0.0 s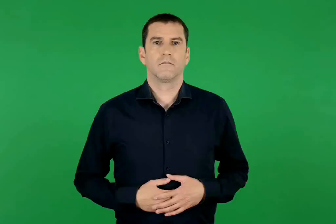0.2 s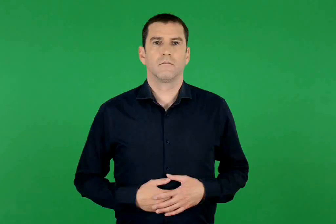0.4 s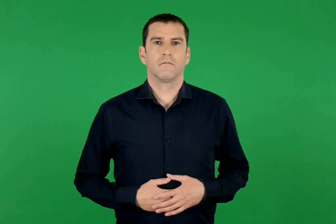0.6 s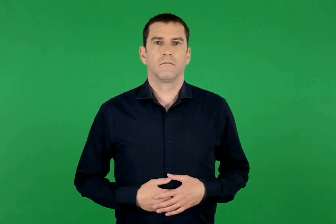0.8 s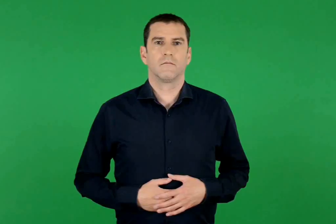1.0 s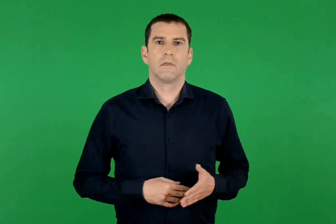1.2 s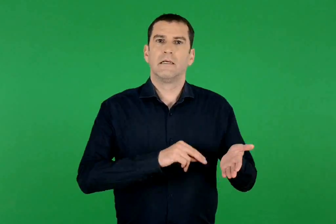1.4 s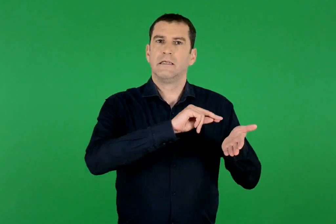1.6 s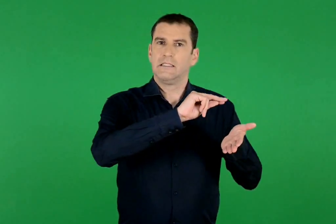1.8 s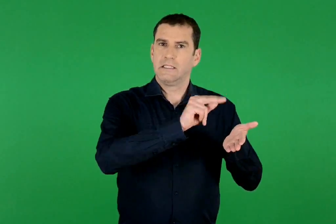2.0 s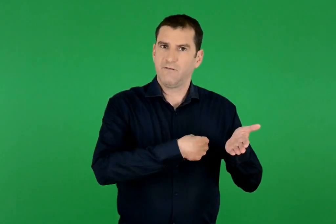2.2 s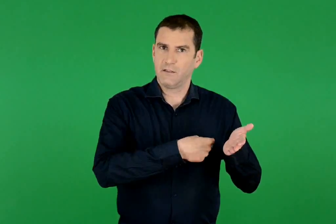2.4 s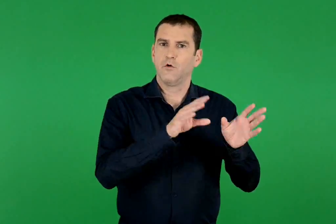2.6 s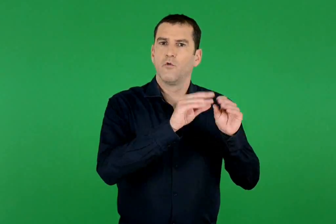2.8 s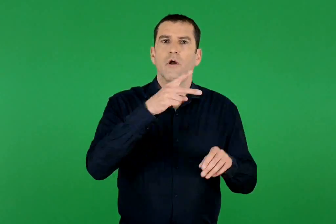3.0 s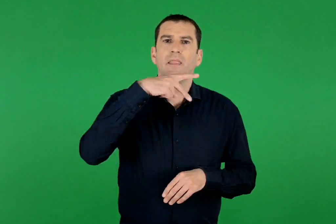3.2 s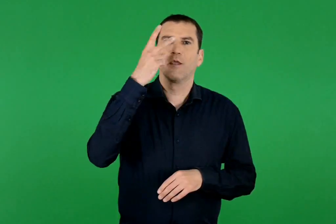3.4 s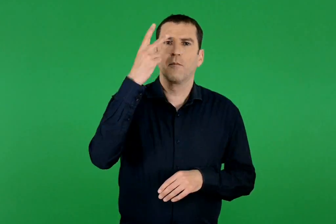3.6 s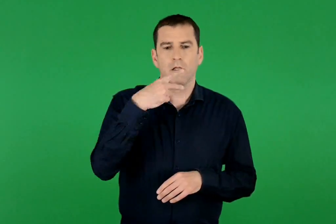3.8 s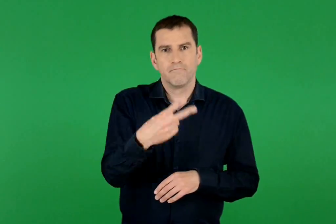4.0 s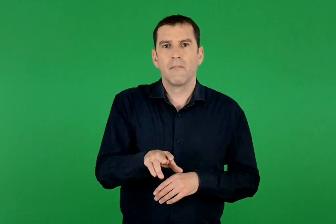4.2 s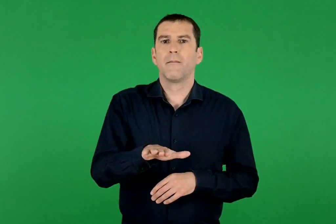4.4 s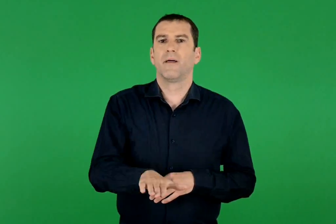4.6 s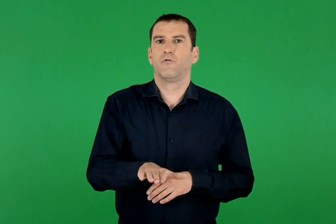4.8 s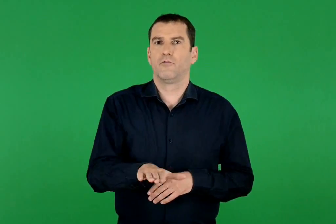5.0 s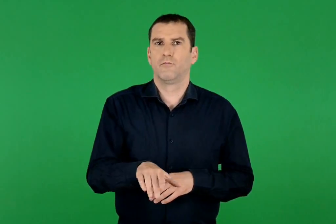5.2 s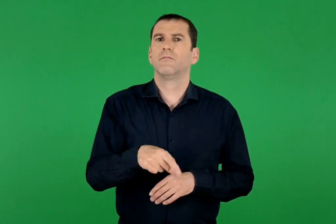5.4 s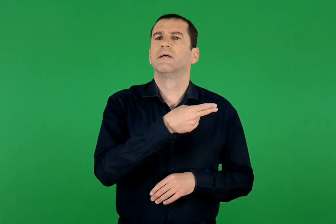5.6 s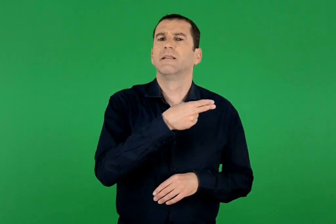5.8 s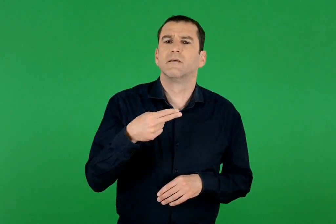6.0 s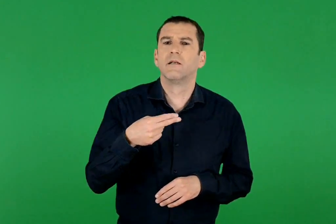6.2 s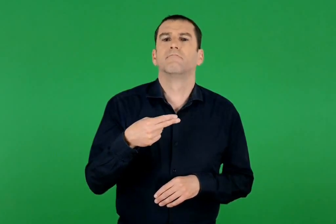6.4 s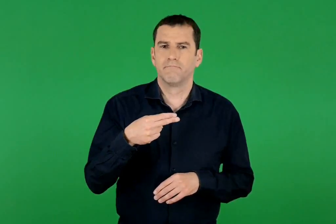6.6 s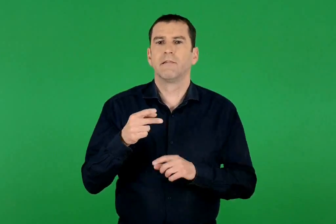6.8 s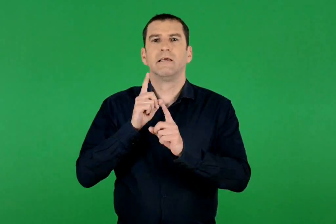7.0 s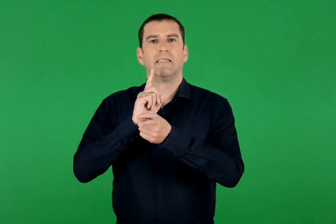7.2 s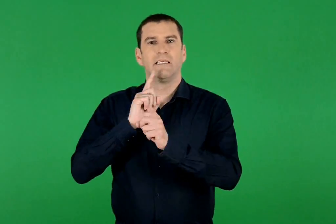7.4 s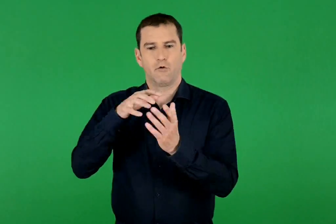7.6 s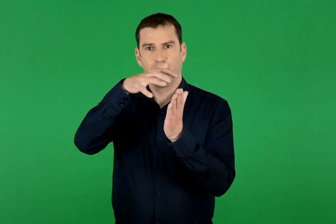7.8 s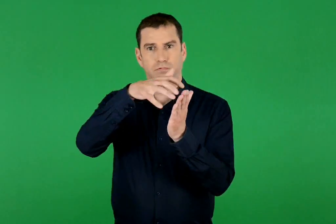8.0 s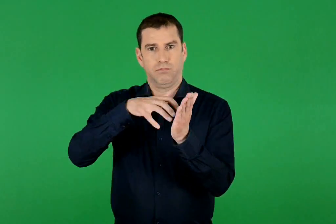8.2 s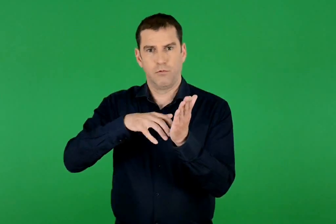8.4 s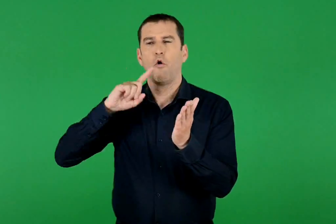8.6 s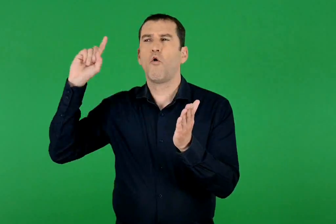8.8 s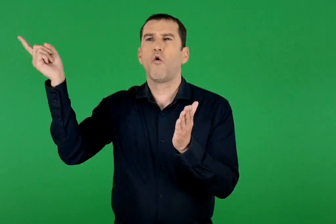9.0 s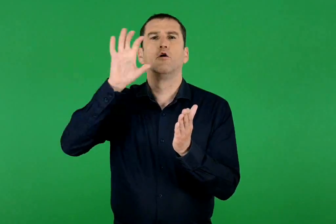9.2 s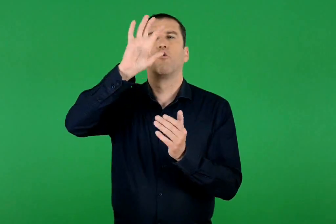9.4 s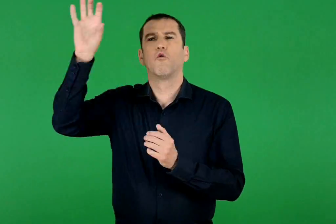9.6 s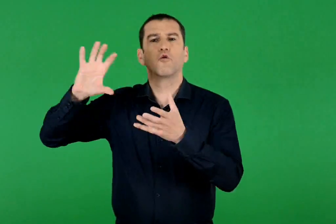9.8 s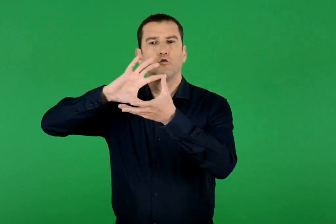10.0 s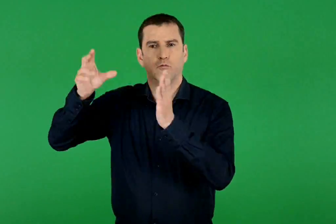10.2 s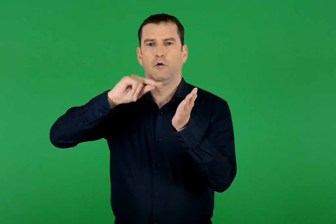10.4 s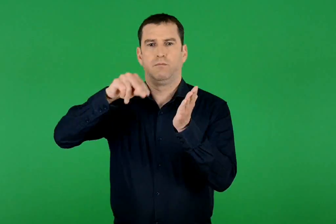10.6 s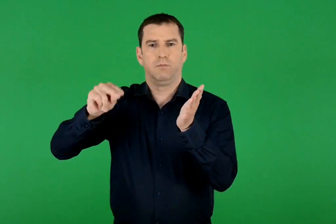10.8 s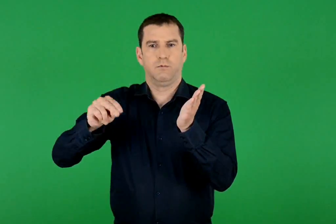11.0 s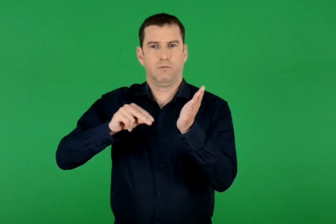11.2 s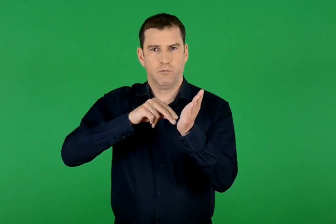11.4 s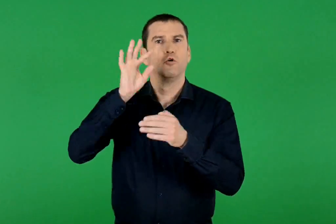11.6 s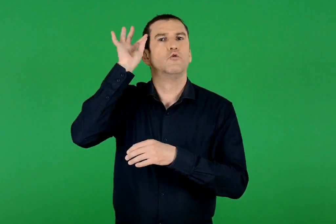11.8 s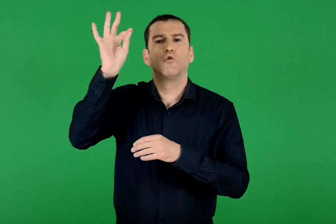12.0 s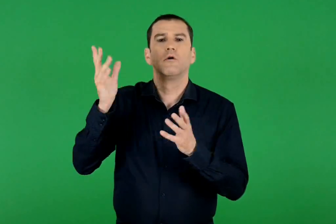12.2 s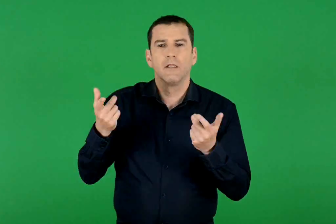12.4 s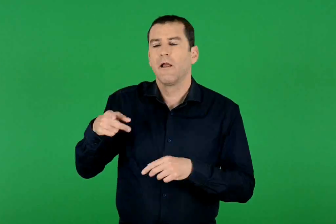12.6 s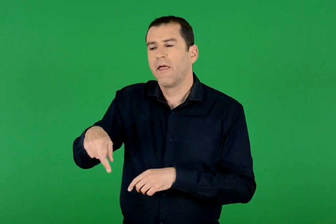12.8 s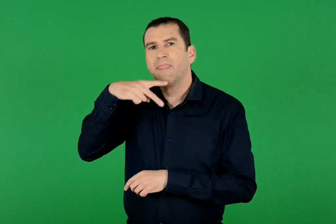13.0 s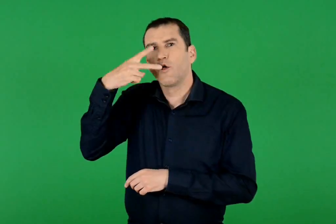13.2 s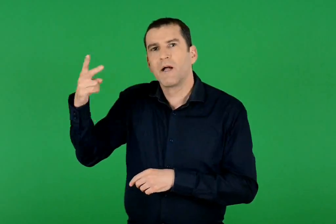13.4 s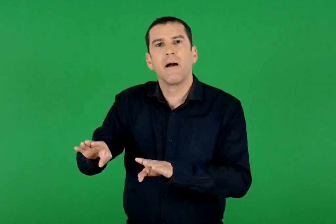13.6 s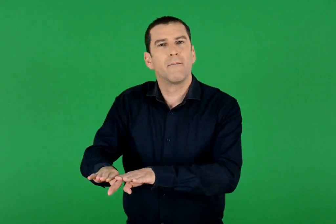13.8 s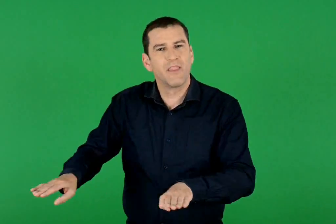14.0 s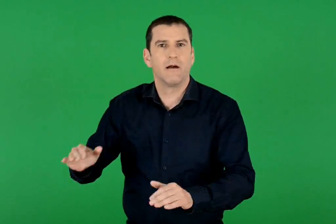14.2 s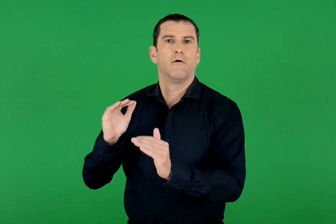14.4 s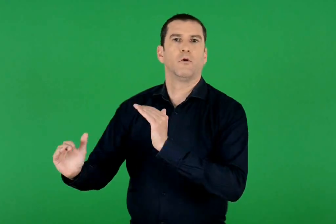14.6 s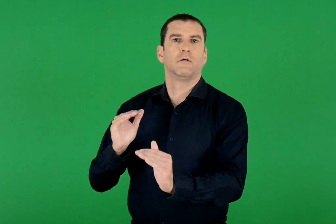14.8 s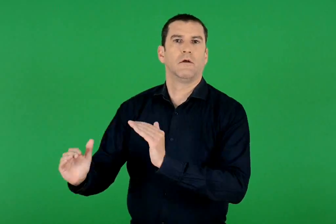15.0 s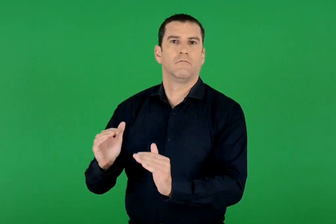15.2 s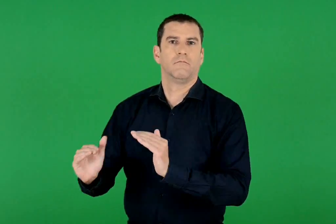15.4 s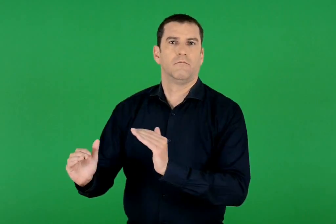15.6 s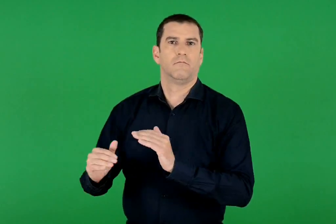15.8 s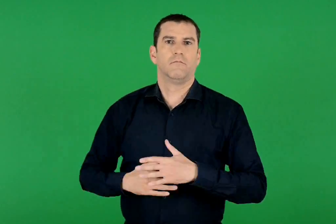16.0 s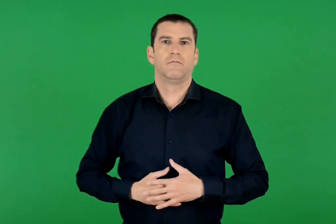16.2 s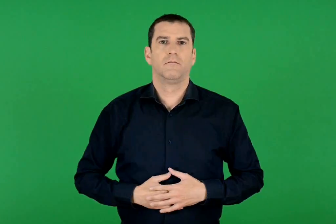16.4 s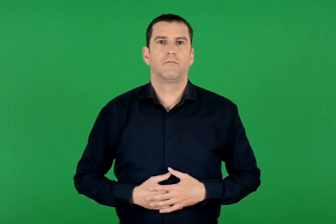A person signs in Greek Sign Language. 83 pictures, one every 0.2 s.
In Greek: σύμβαση των δικαιωμάτων του παιδιού: συμφωνία που έχει υπογραφεί από όλες σχεδόν τις χώρες του κόσμου για να προστατεύονται τα δικαιώματα των παιδιών
